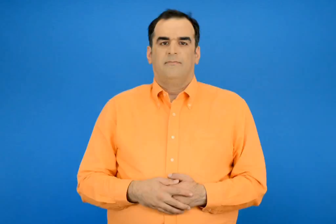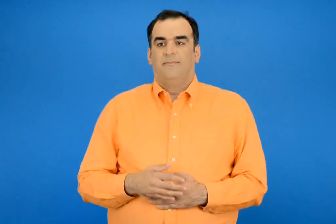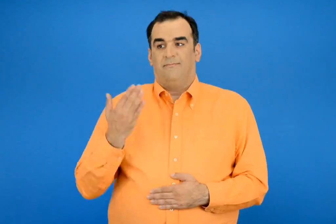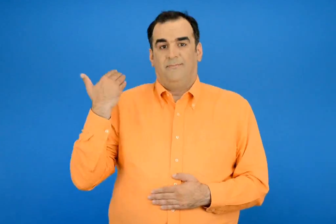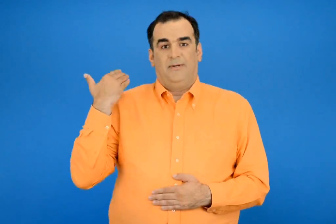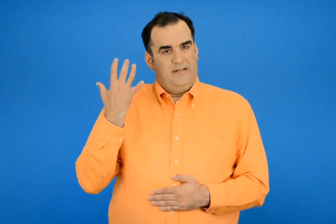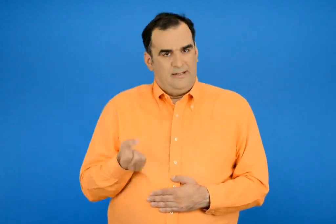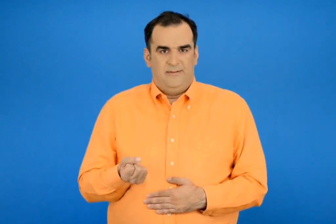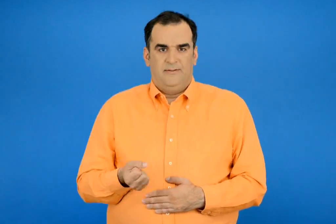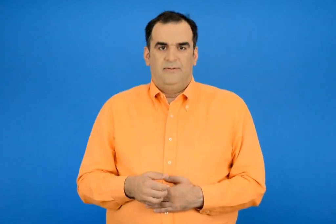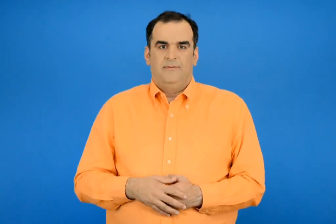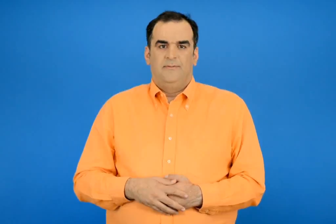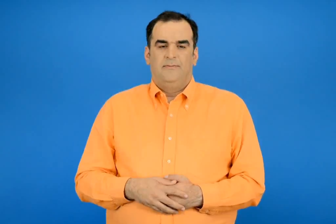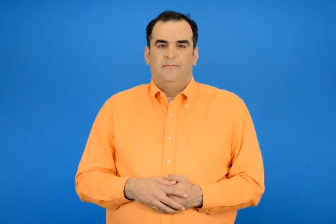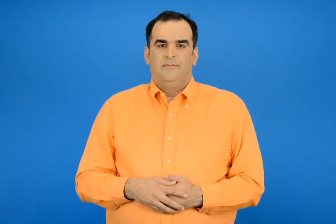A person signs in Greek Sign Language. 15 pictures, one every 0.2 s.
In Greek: είχαν
